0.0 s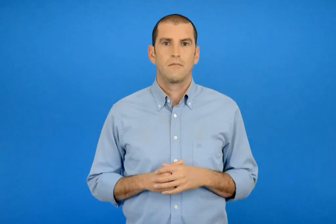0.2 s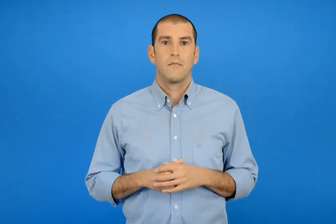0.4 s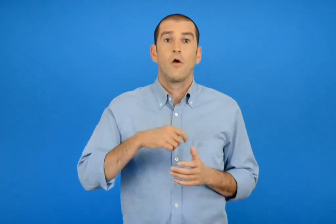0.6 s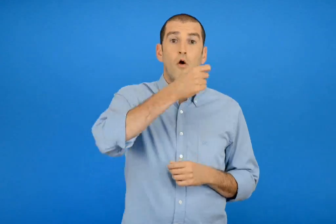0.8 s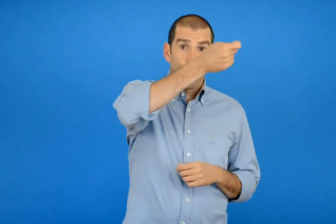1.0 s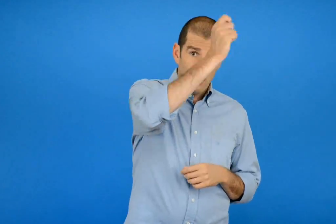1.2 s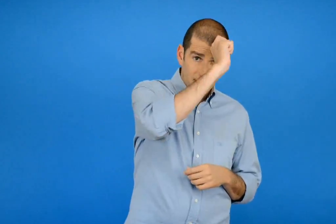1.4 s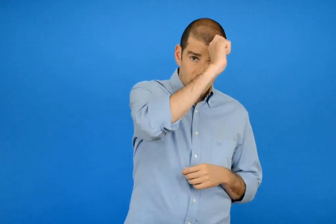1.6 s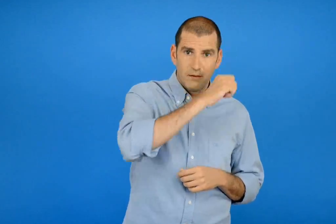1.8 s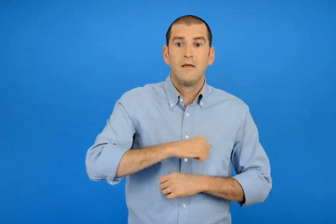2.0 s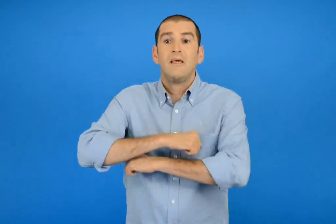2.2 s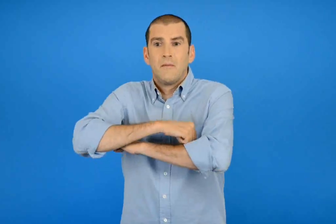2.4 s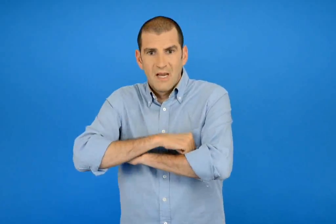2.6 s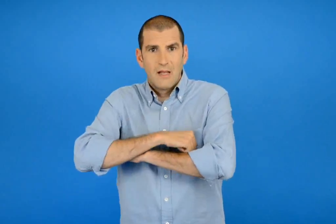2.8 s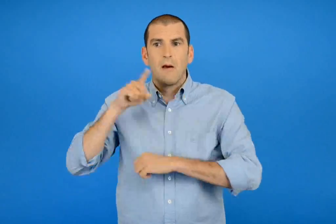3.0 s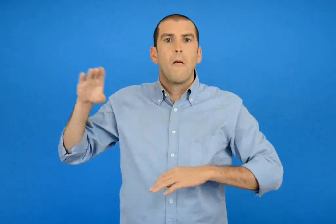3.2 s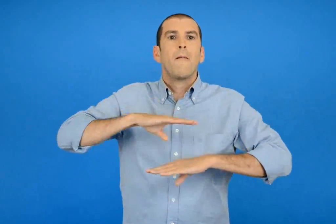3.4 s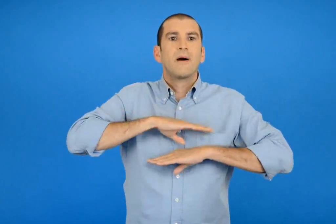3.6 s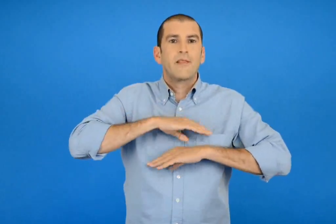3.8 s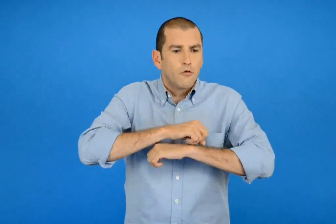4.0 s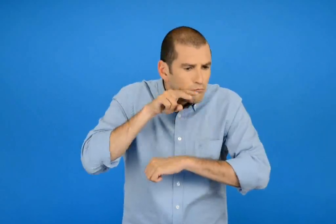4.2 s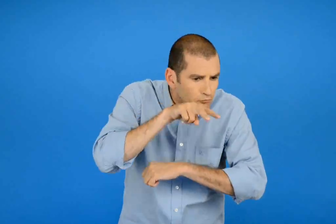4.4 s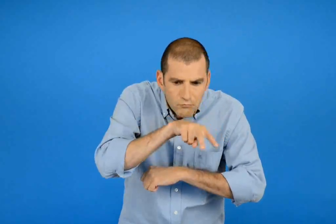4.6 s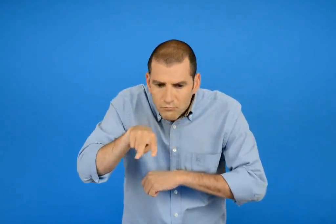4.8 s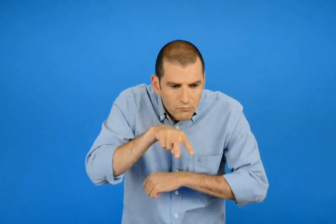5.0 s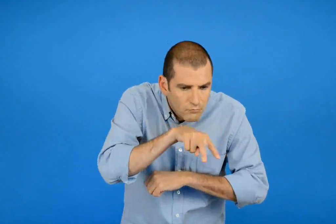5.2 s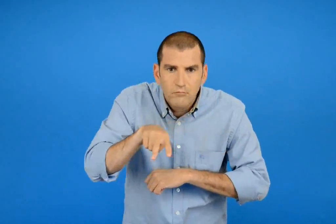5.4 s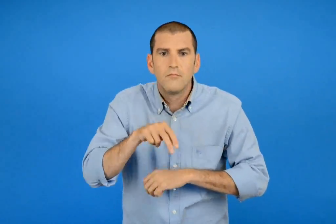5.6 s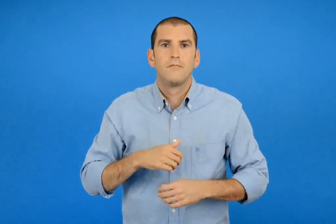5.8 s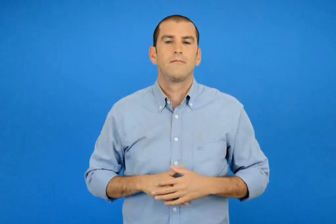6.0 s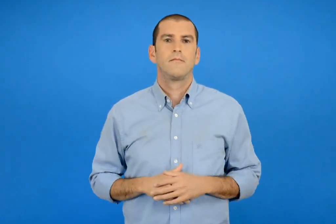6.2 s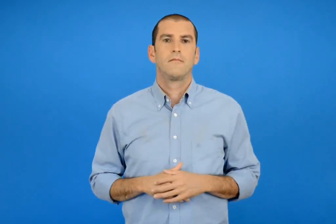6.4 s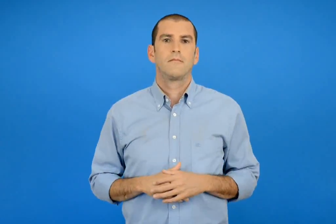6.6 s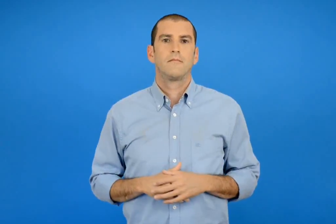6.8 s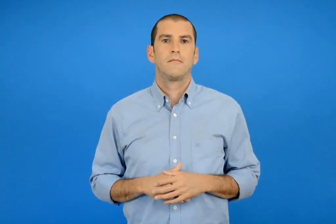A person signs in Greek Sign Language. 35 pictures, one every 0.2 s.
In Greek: ο άρης και η μαρίνα κοιτούσαν από το παράθυρο
